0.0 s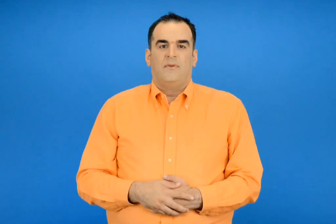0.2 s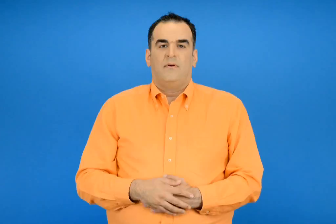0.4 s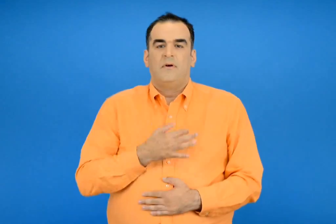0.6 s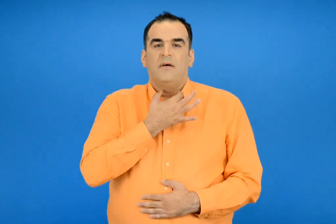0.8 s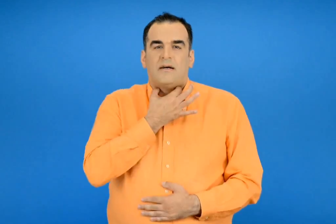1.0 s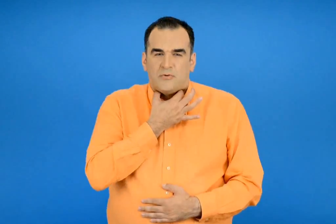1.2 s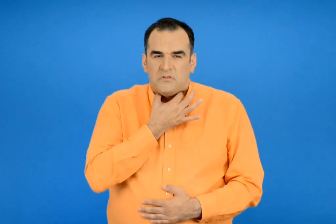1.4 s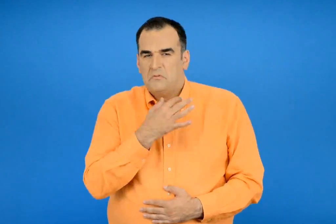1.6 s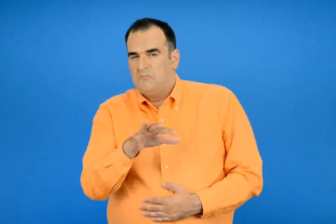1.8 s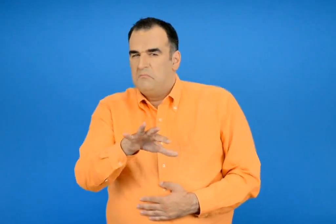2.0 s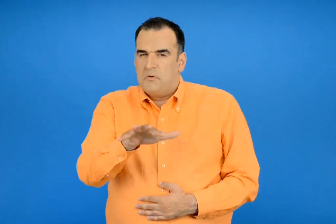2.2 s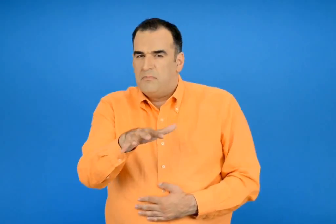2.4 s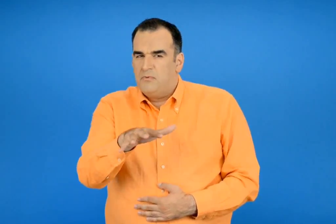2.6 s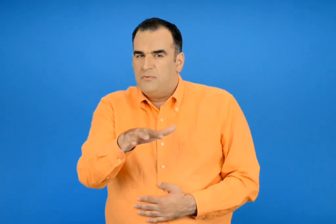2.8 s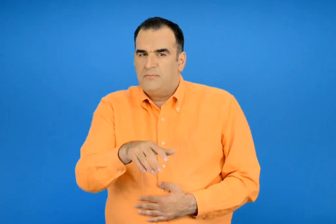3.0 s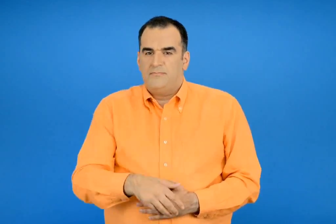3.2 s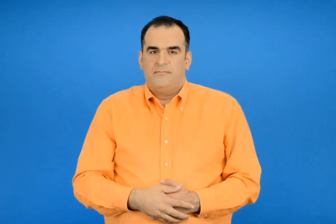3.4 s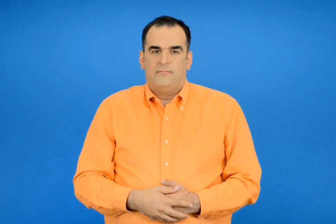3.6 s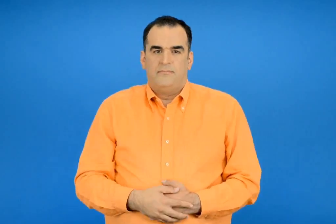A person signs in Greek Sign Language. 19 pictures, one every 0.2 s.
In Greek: χρειαζόμαστε περίπου
